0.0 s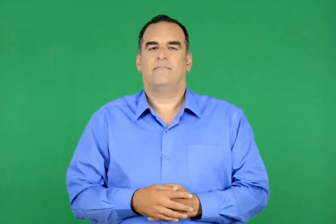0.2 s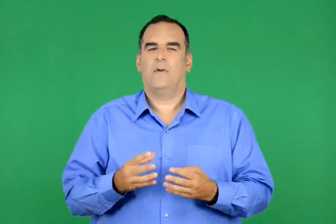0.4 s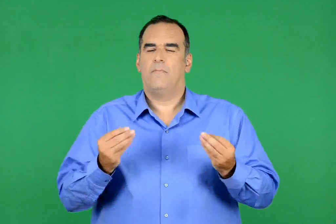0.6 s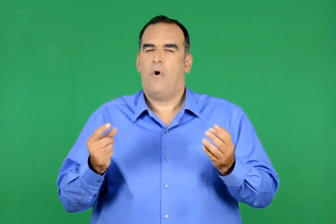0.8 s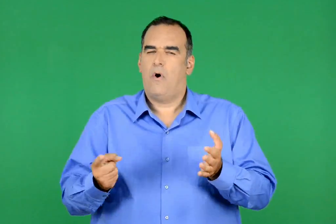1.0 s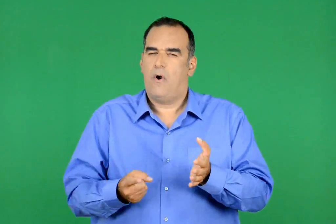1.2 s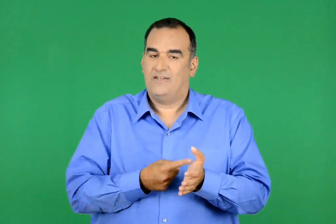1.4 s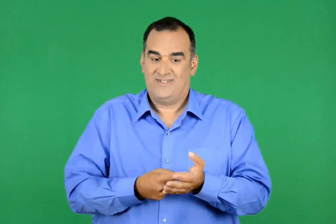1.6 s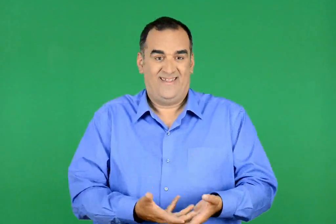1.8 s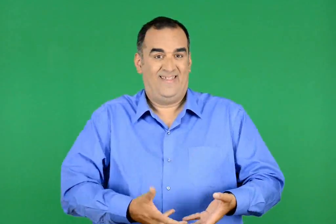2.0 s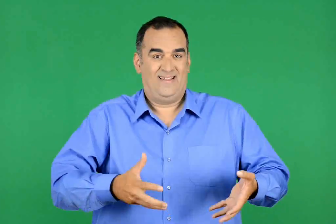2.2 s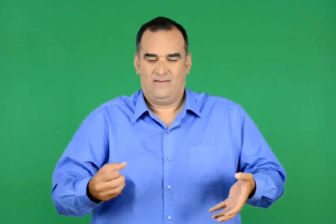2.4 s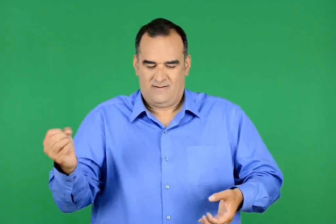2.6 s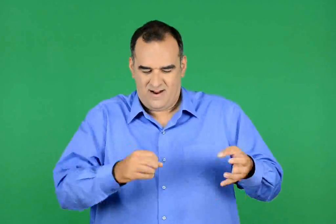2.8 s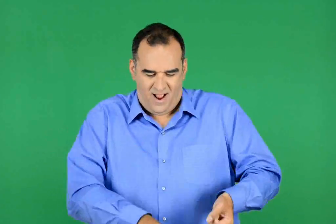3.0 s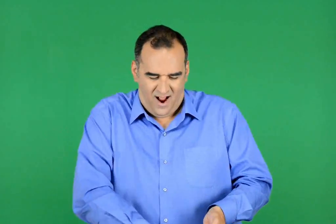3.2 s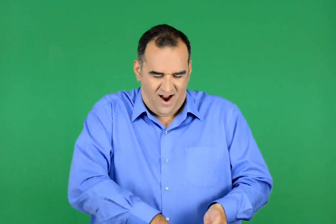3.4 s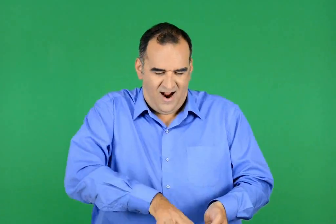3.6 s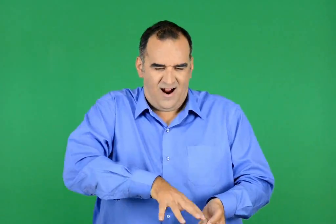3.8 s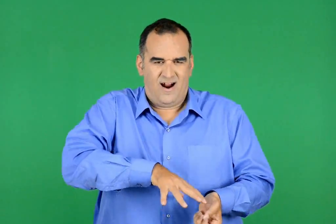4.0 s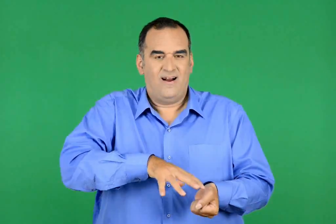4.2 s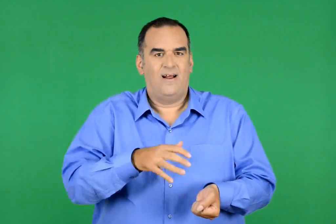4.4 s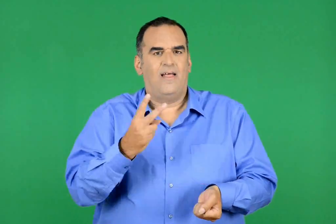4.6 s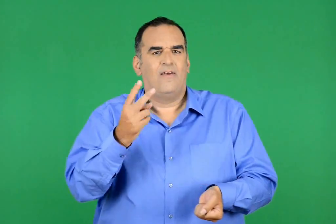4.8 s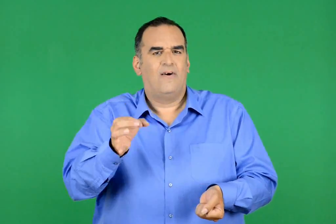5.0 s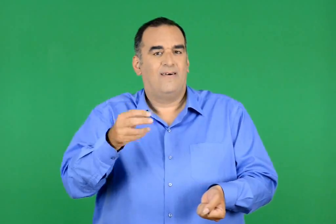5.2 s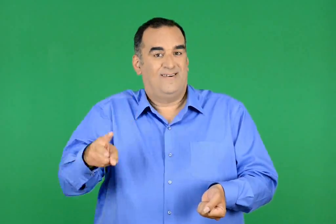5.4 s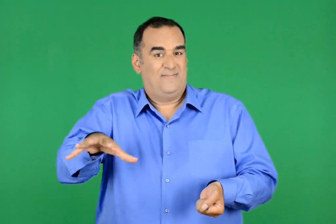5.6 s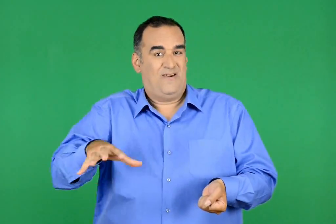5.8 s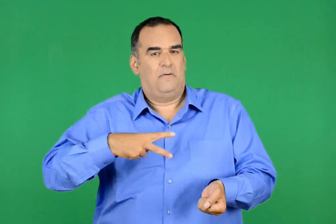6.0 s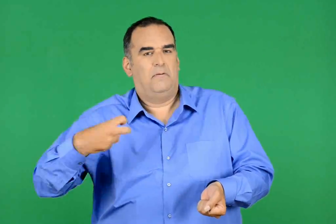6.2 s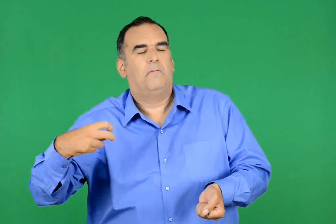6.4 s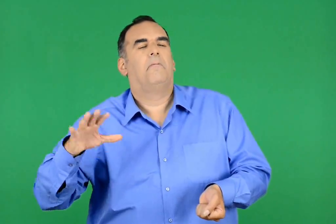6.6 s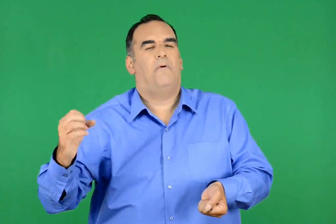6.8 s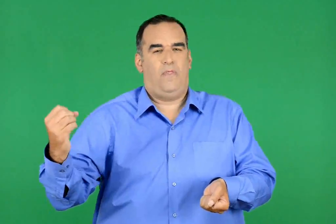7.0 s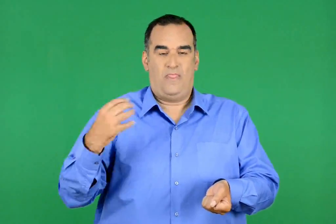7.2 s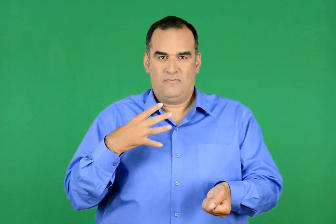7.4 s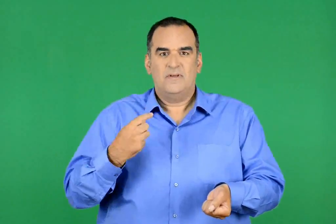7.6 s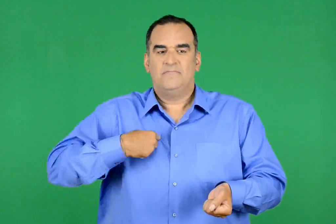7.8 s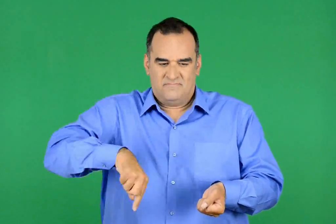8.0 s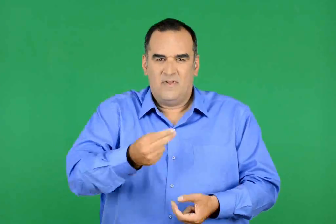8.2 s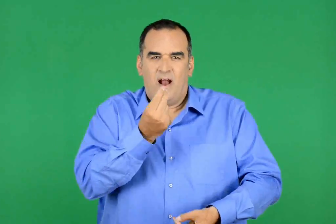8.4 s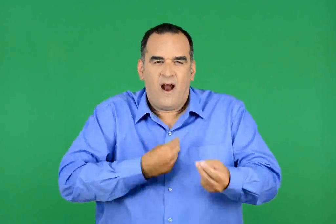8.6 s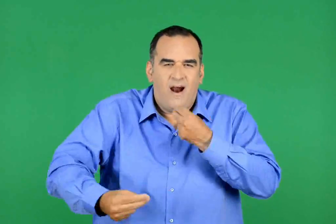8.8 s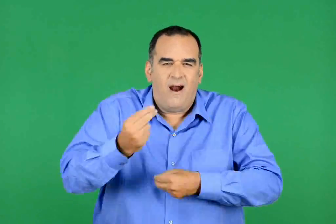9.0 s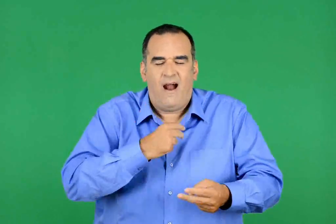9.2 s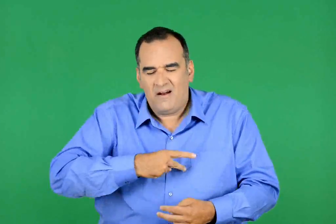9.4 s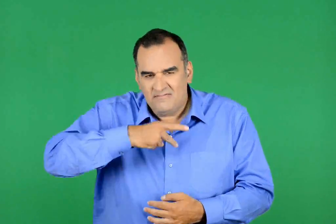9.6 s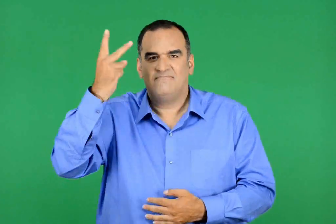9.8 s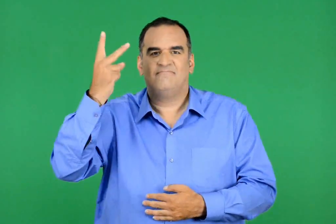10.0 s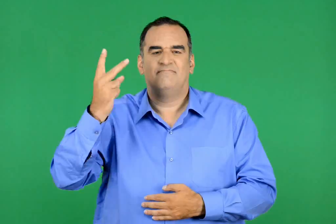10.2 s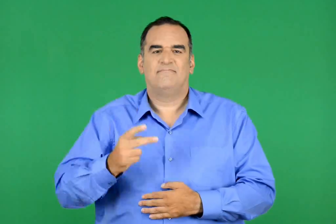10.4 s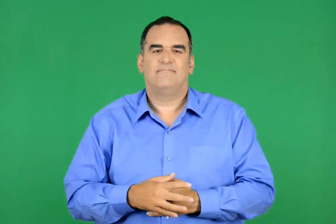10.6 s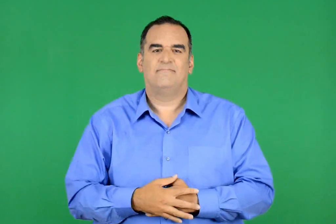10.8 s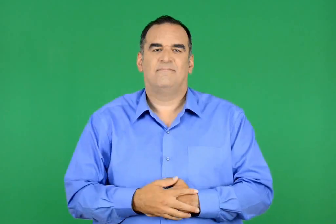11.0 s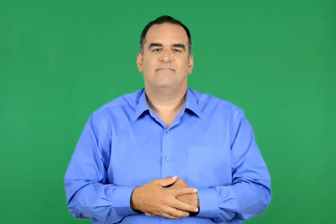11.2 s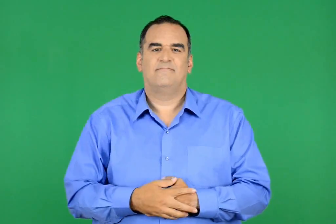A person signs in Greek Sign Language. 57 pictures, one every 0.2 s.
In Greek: τις περισσότερες φορές γέμιζε το δίχτυ µας χωρίς να παίρνει τα δυο γροσάκια , χώρια που µας άφηνε και τρώγαμε όσα θέλαμε
